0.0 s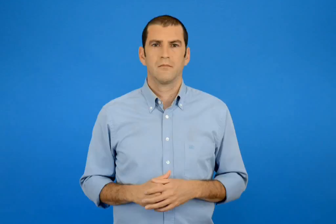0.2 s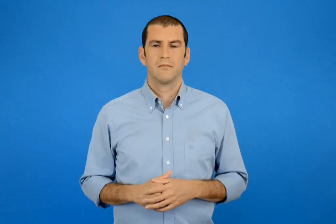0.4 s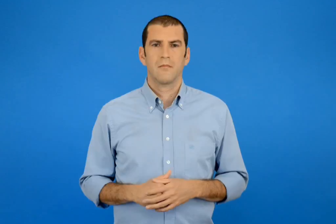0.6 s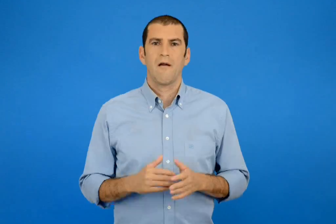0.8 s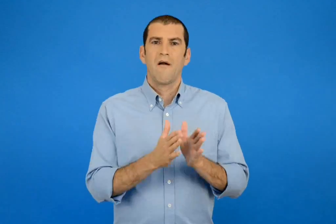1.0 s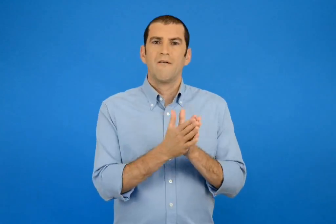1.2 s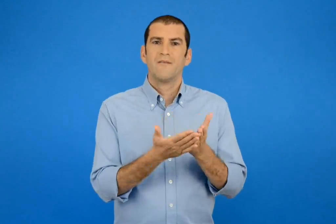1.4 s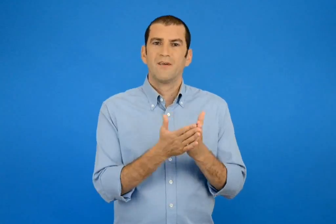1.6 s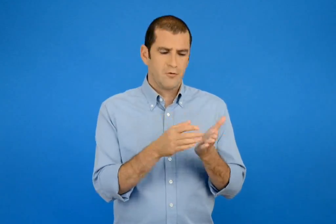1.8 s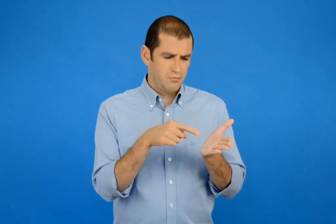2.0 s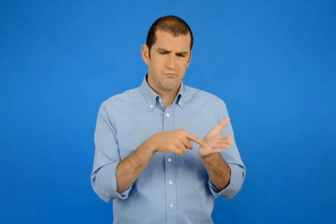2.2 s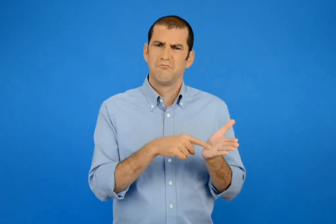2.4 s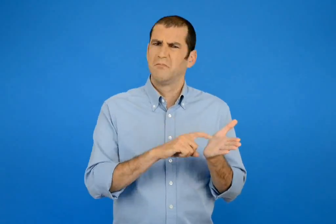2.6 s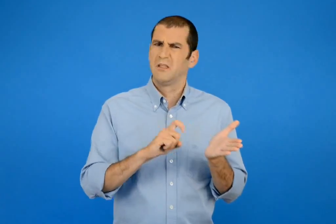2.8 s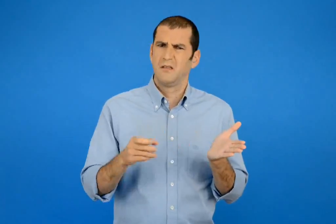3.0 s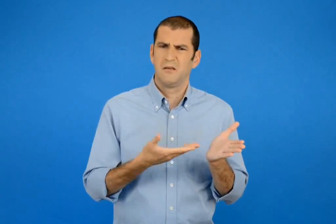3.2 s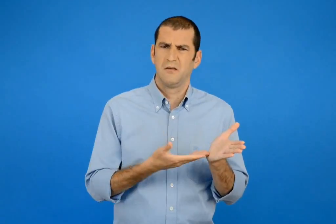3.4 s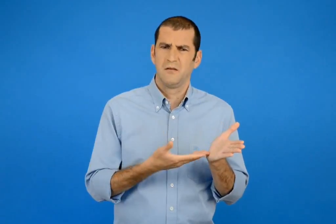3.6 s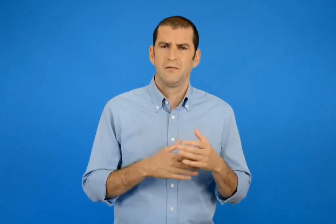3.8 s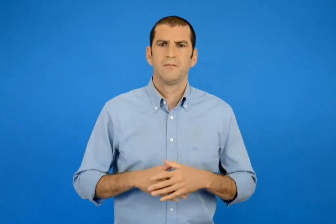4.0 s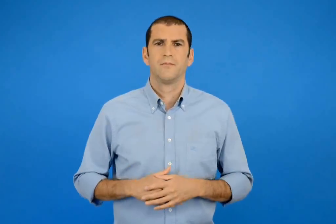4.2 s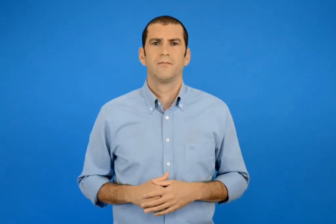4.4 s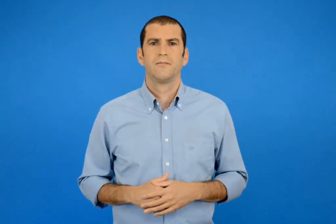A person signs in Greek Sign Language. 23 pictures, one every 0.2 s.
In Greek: τι βιβλίο είναι αυτό ;
